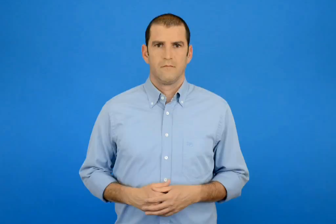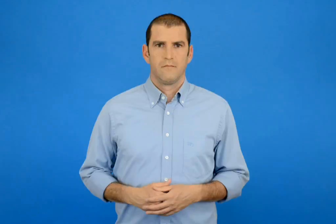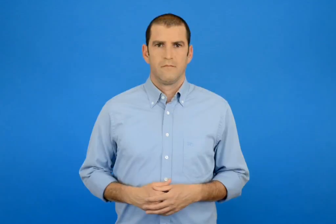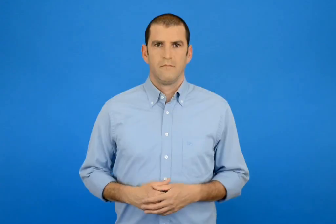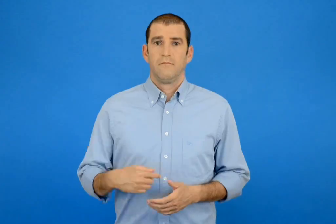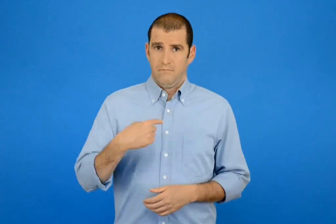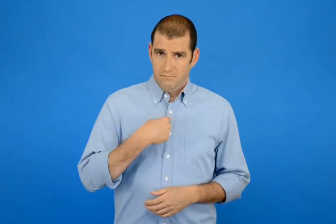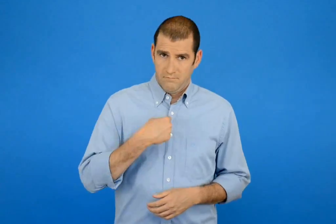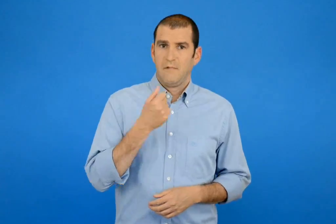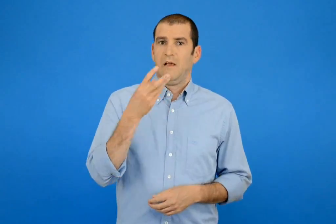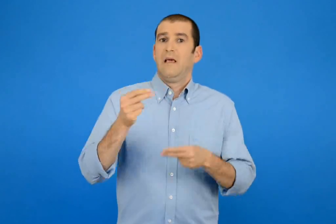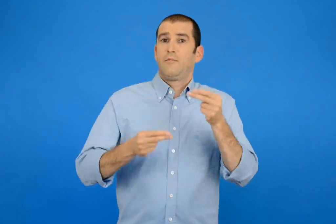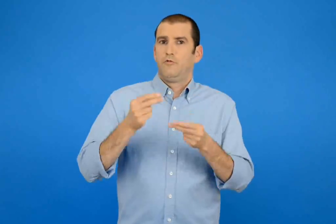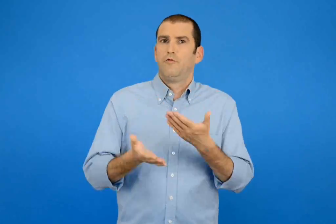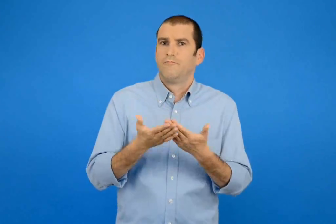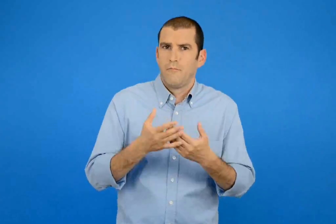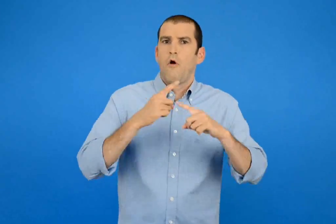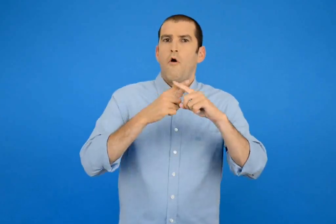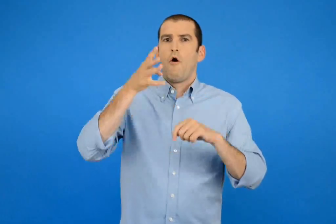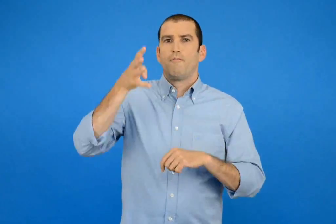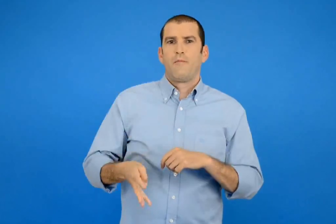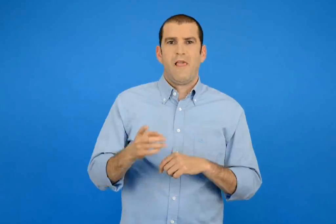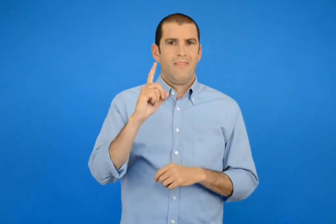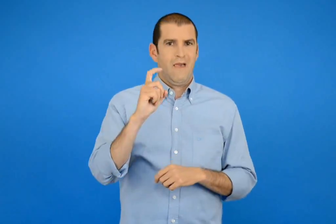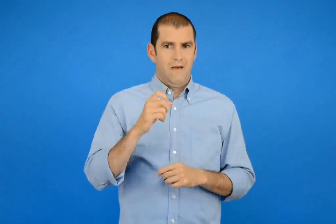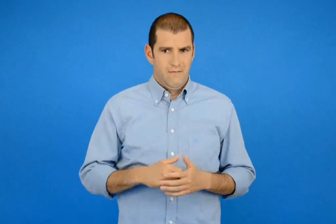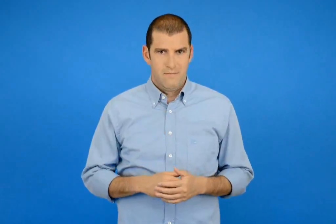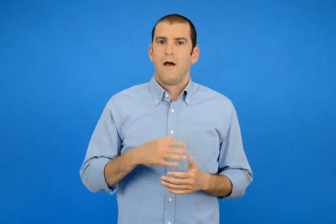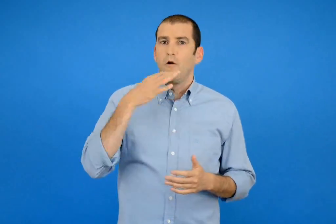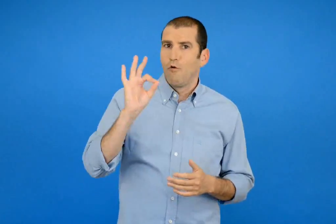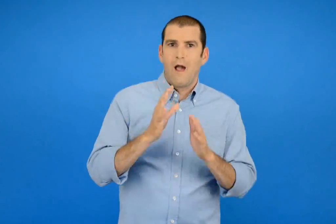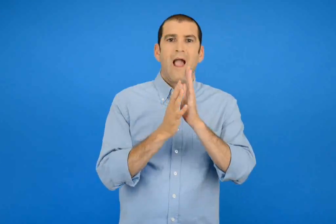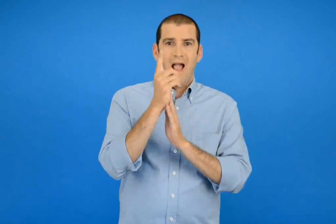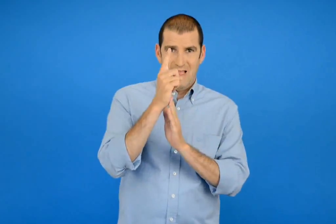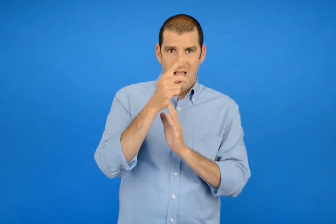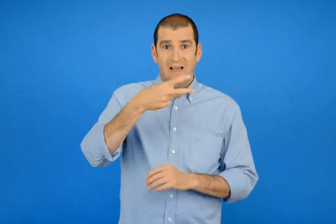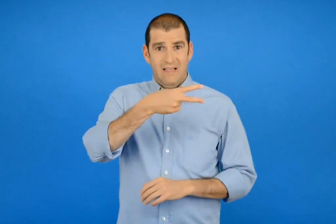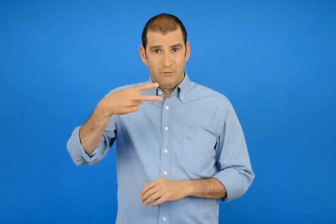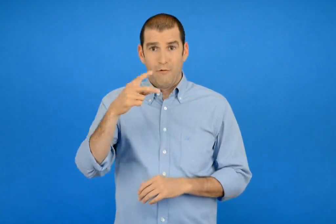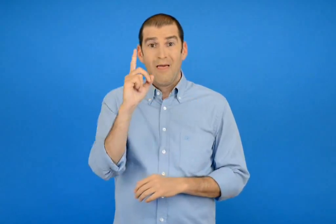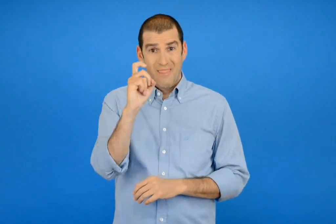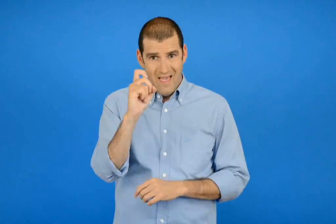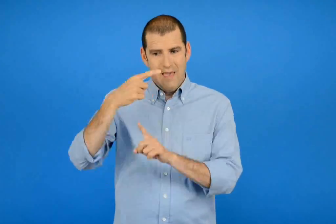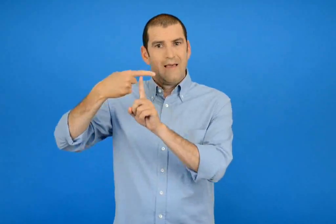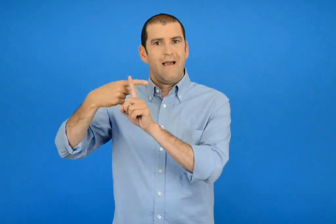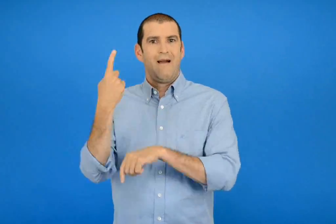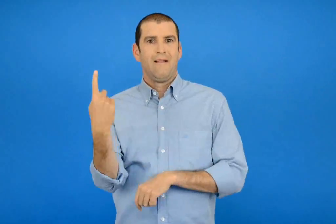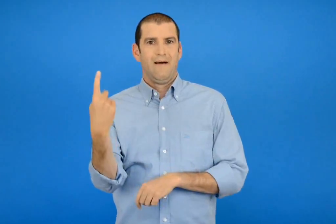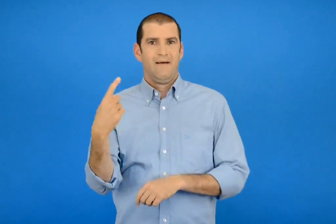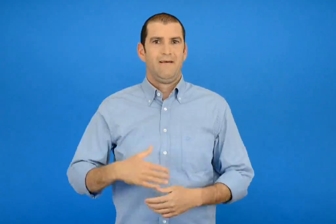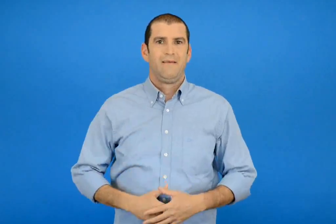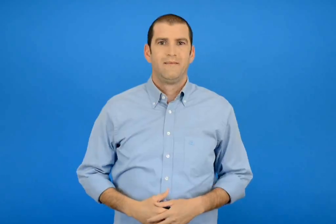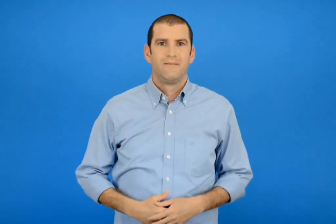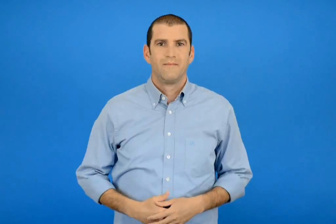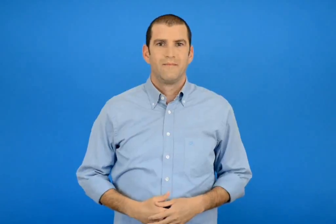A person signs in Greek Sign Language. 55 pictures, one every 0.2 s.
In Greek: υπολογίζω με τη βοήθεια της προπαίδειας του 10 γιατι 11 = 10 + 1
